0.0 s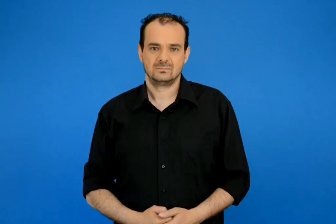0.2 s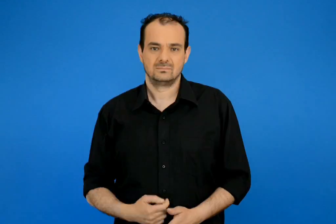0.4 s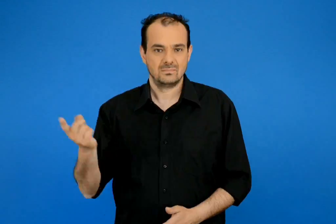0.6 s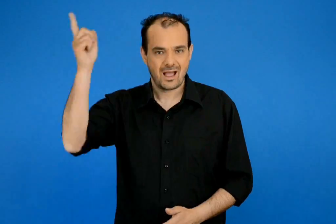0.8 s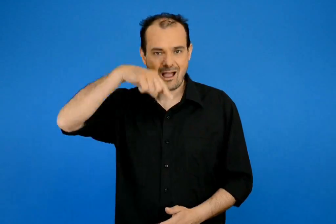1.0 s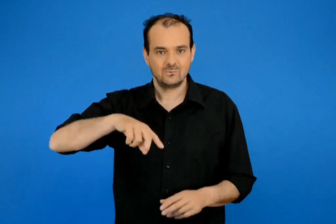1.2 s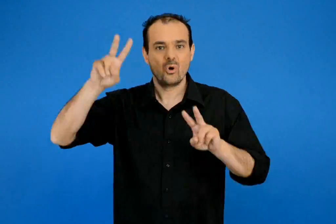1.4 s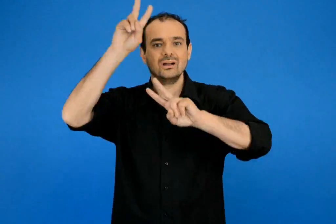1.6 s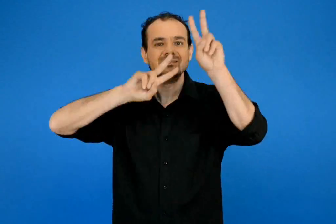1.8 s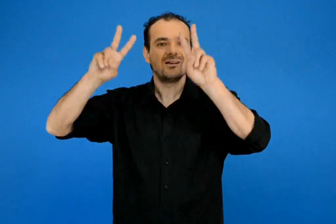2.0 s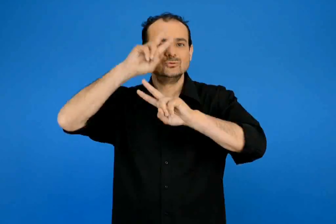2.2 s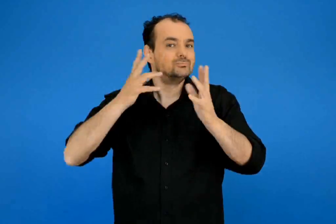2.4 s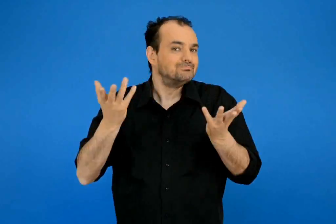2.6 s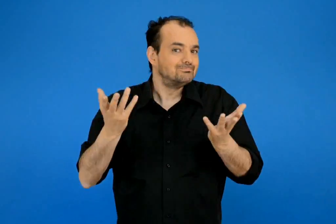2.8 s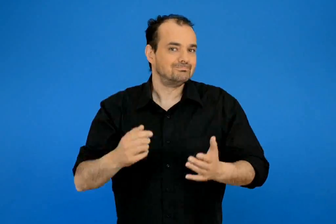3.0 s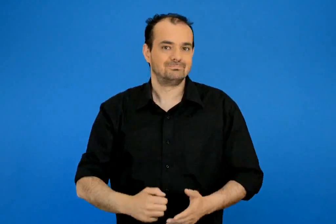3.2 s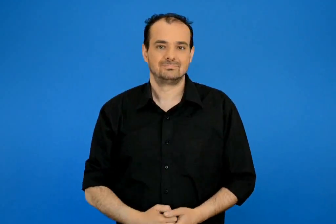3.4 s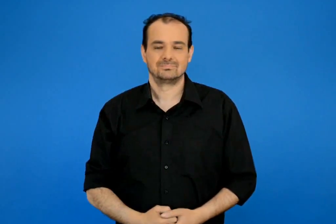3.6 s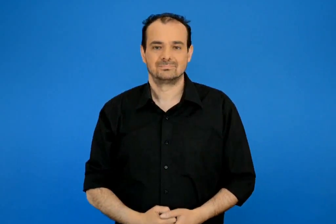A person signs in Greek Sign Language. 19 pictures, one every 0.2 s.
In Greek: τι καιρό θα κάνει αύριο
